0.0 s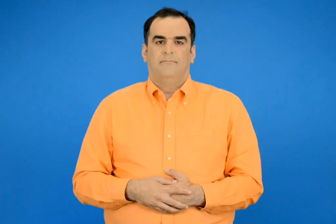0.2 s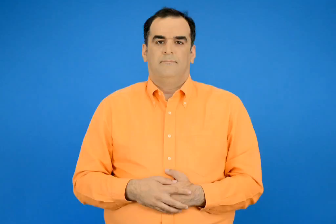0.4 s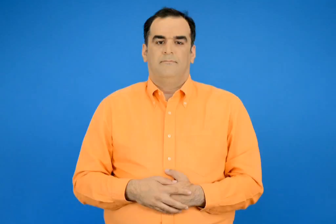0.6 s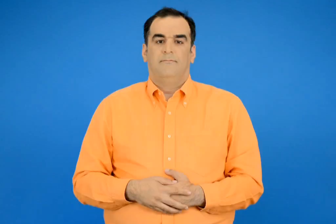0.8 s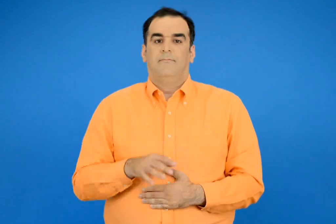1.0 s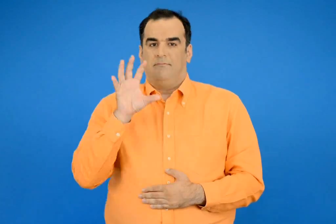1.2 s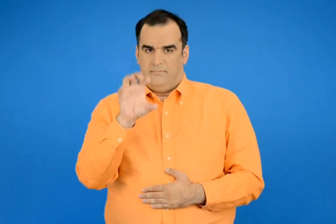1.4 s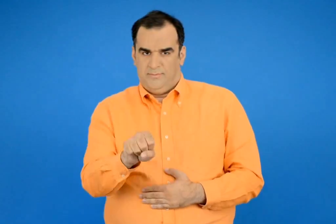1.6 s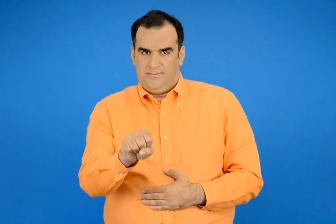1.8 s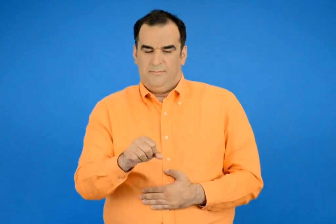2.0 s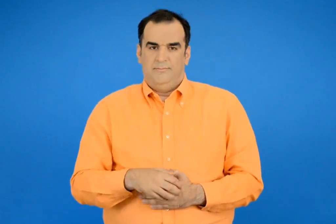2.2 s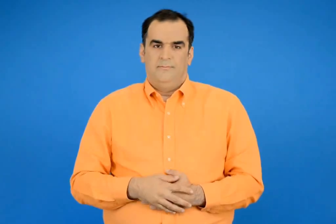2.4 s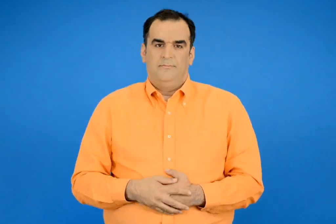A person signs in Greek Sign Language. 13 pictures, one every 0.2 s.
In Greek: εκτιμώ
